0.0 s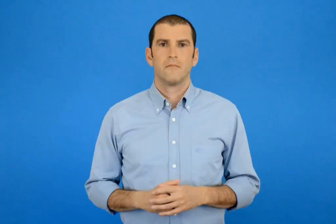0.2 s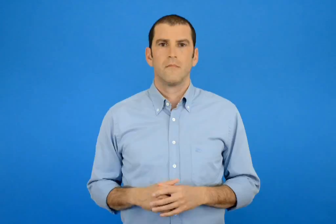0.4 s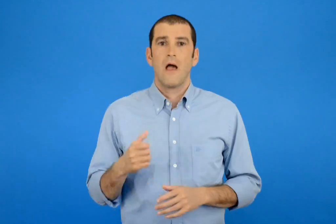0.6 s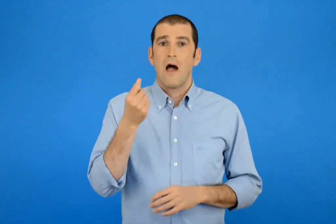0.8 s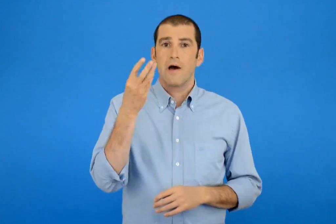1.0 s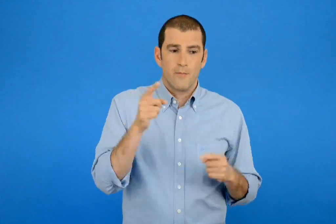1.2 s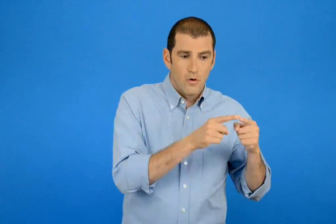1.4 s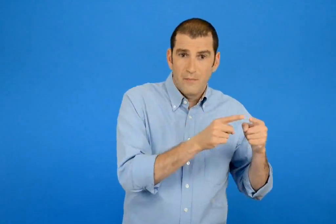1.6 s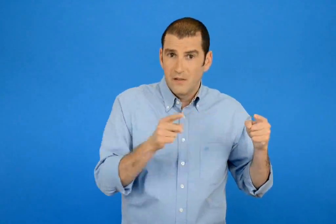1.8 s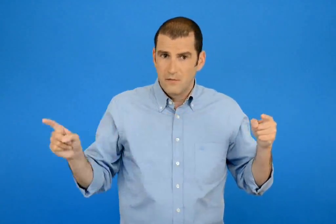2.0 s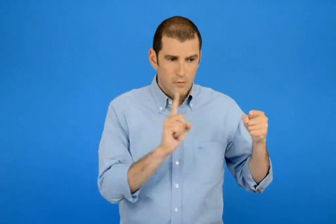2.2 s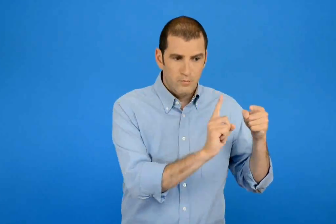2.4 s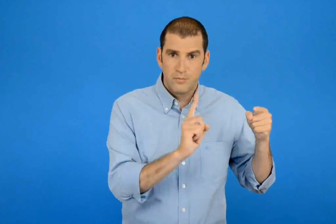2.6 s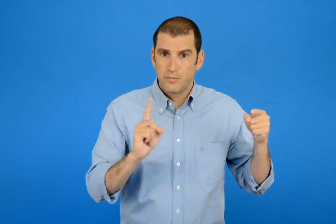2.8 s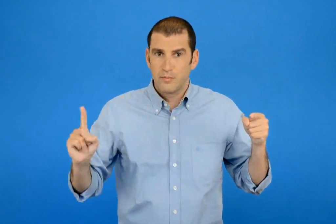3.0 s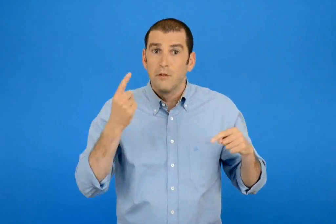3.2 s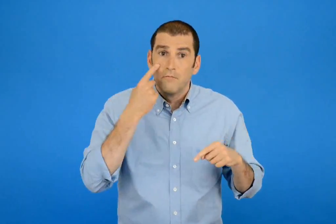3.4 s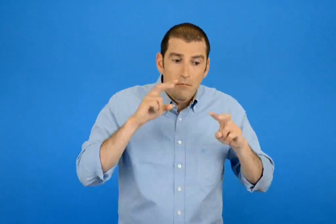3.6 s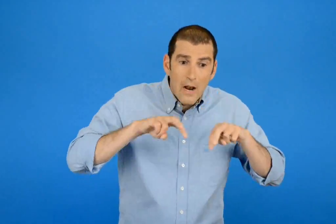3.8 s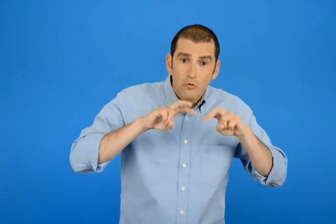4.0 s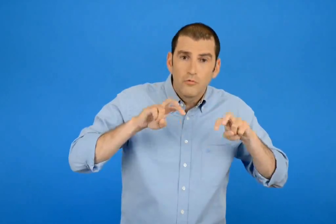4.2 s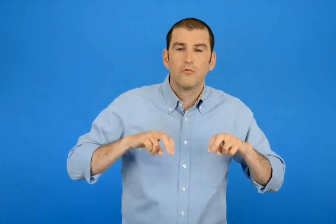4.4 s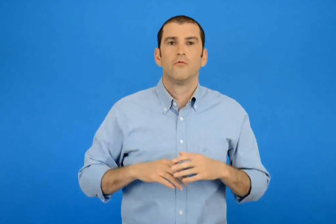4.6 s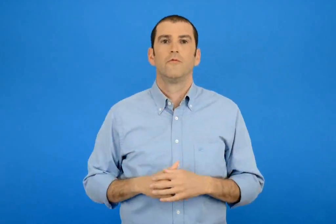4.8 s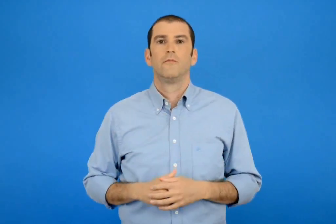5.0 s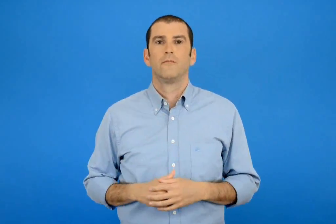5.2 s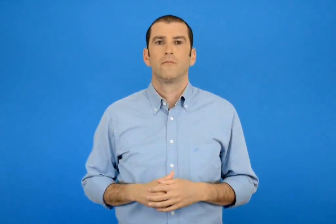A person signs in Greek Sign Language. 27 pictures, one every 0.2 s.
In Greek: ελέγχω με την αριθμογραμμή
